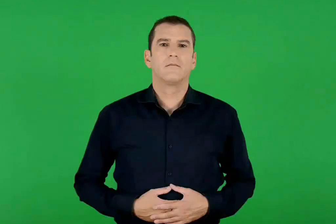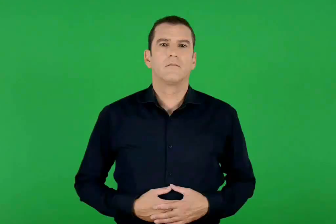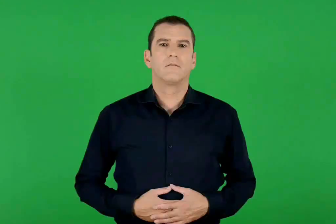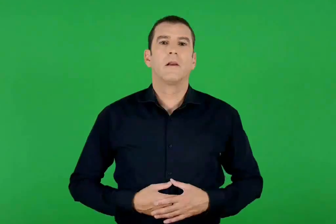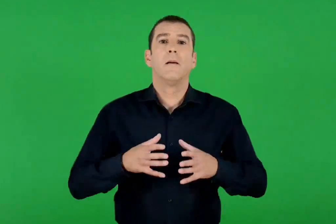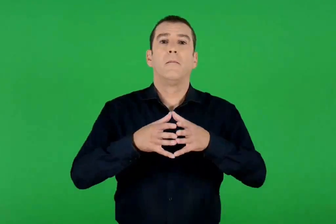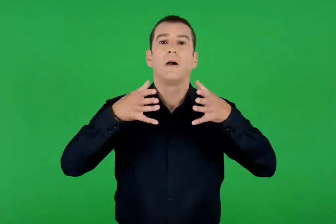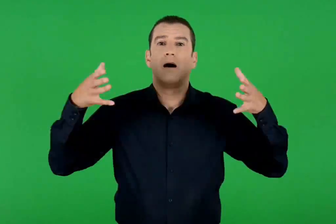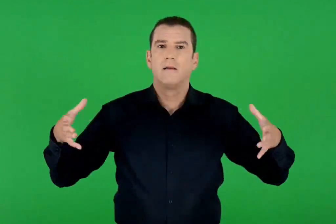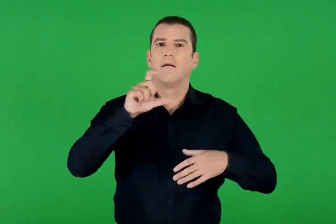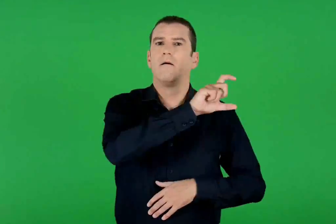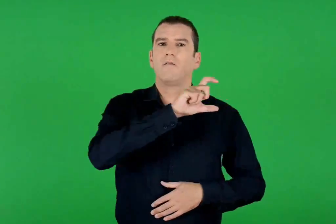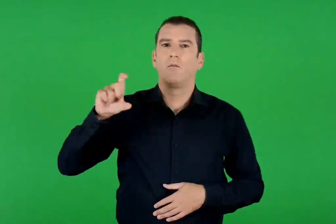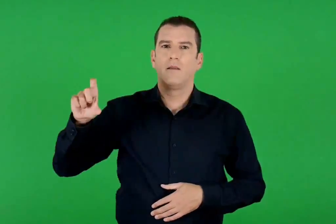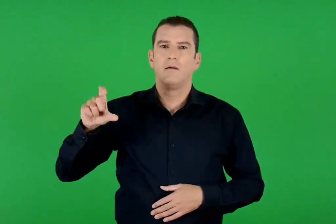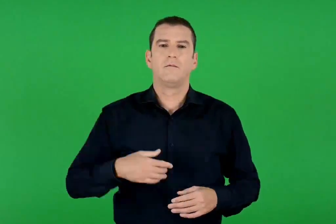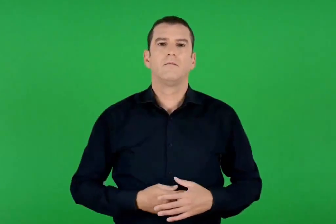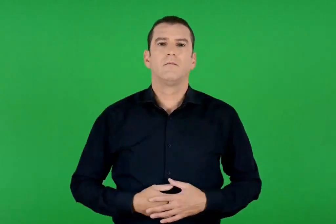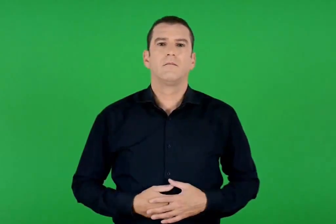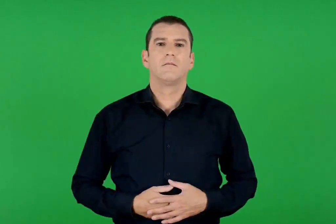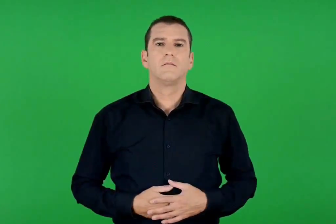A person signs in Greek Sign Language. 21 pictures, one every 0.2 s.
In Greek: μεγάλη εβδομάδα
